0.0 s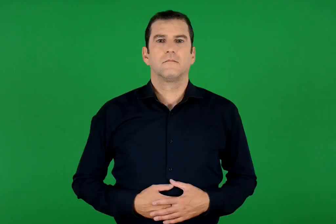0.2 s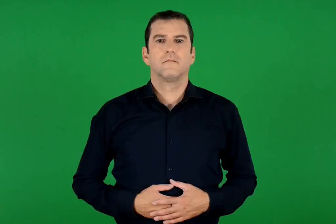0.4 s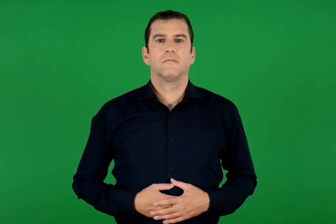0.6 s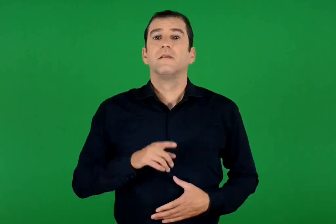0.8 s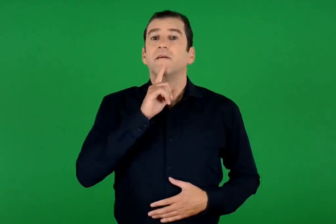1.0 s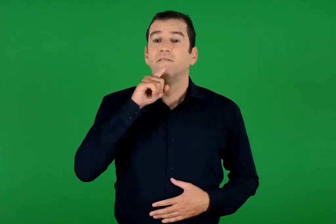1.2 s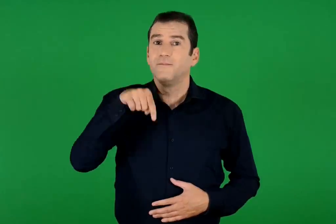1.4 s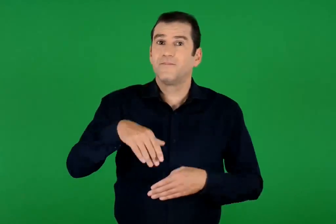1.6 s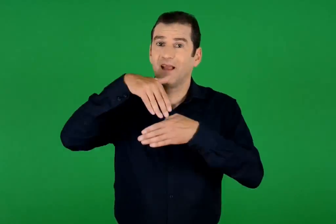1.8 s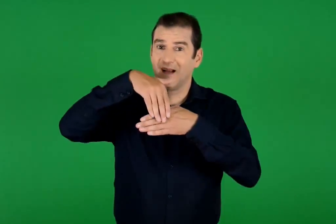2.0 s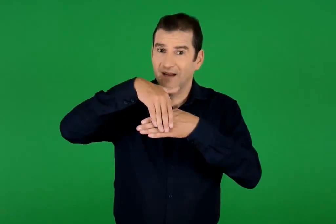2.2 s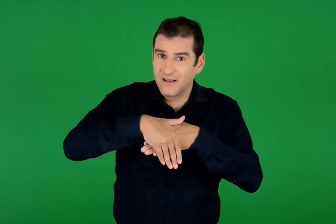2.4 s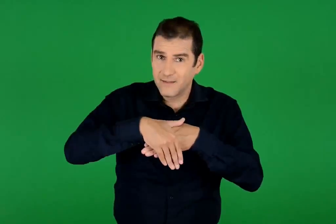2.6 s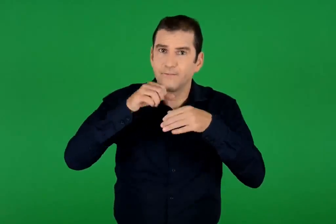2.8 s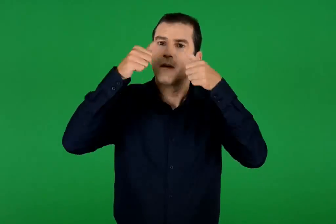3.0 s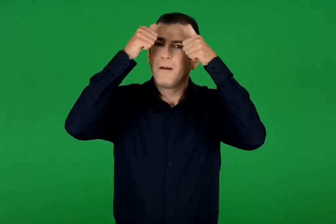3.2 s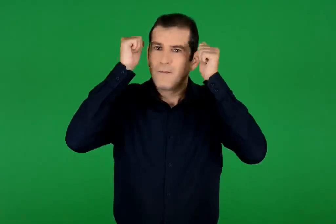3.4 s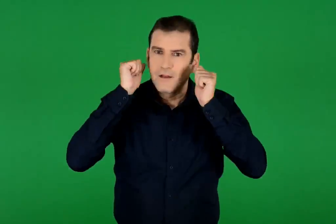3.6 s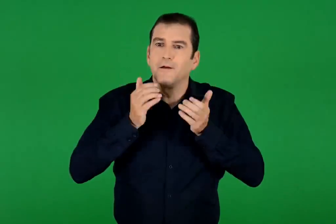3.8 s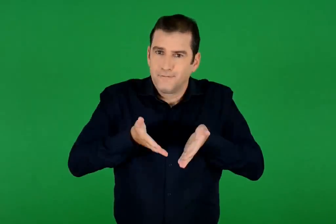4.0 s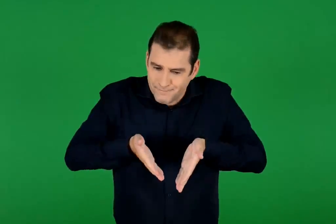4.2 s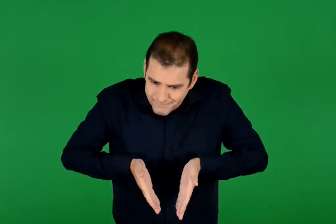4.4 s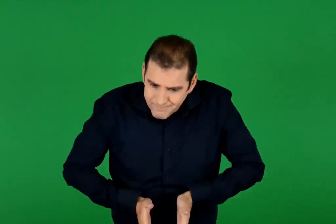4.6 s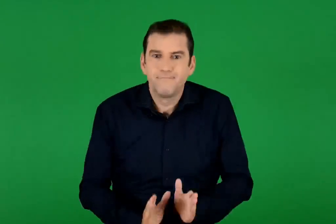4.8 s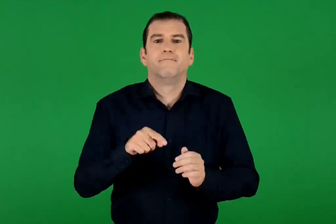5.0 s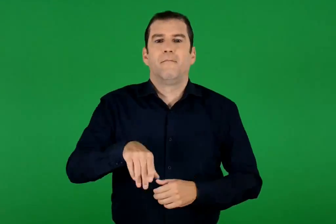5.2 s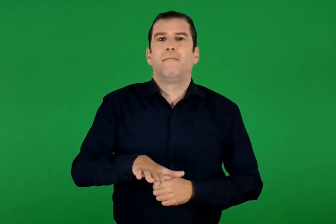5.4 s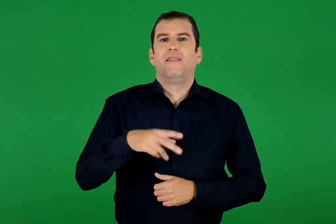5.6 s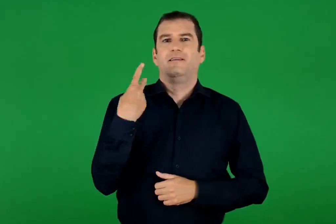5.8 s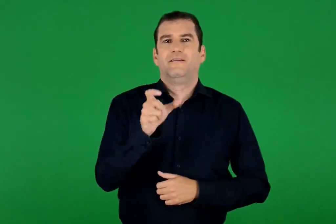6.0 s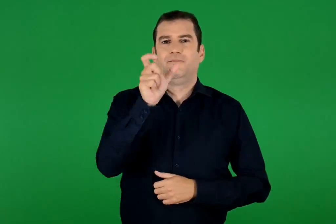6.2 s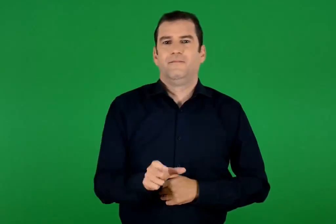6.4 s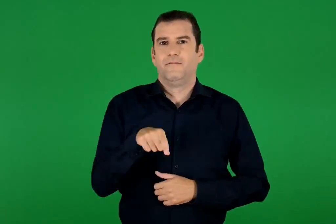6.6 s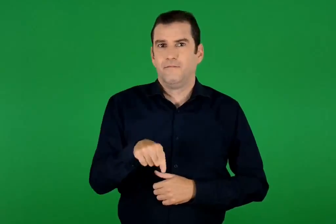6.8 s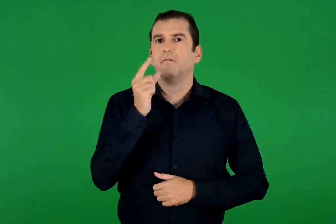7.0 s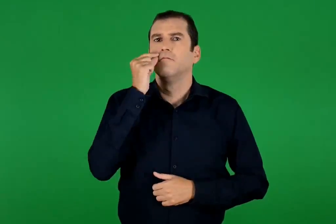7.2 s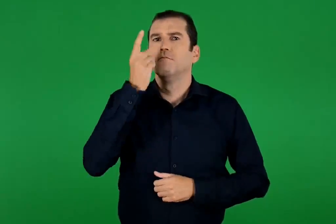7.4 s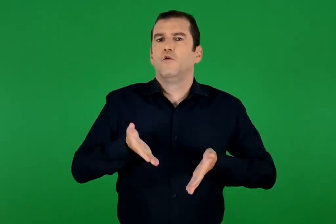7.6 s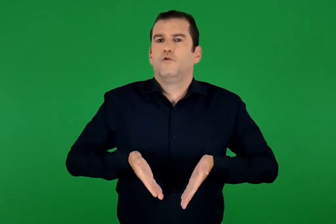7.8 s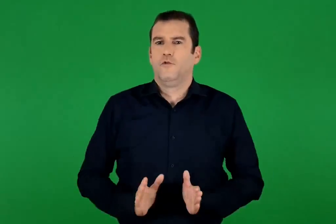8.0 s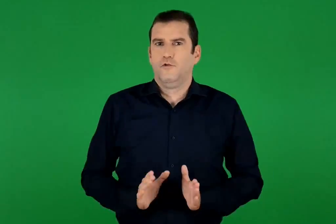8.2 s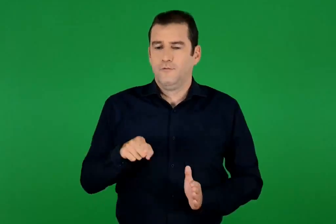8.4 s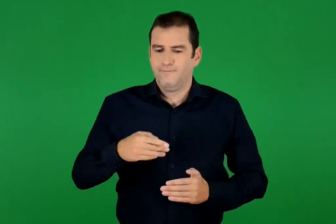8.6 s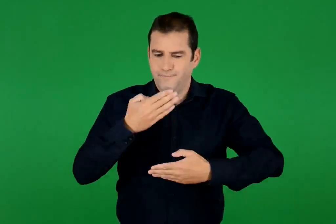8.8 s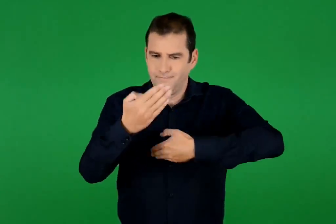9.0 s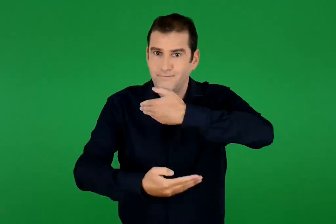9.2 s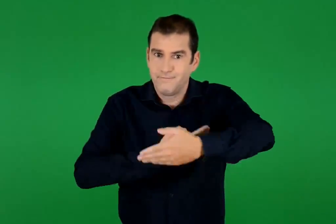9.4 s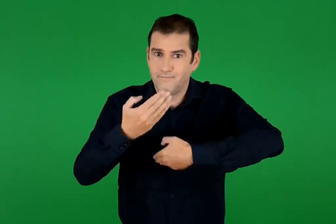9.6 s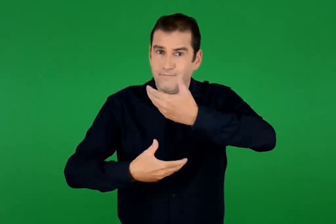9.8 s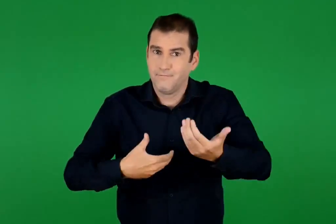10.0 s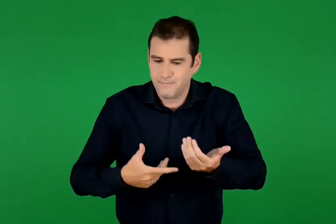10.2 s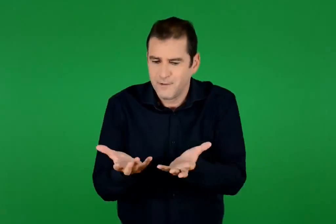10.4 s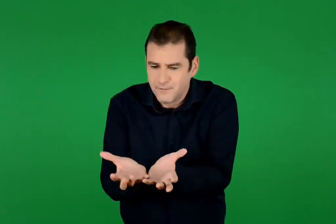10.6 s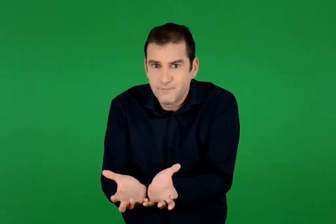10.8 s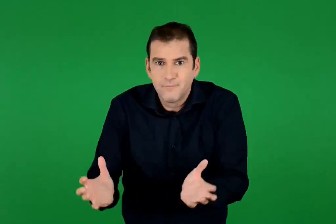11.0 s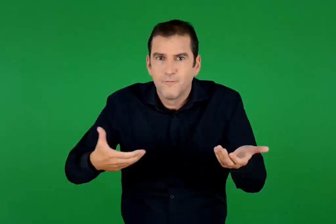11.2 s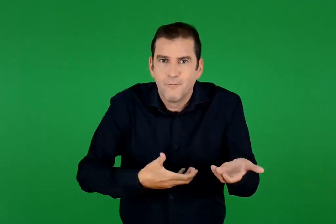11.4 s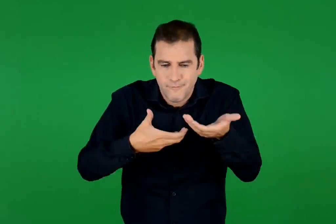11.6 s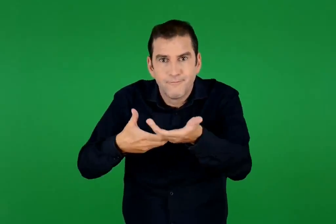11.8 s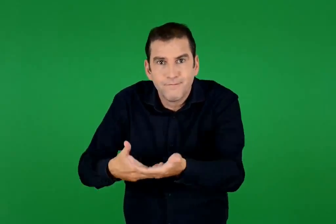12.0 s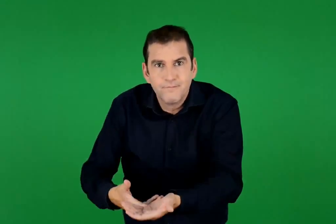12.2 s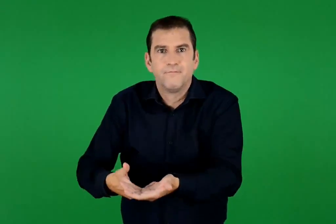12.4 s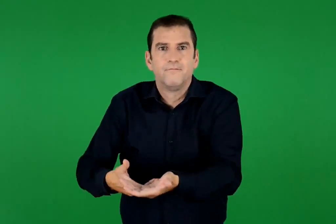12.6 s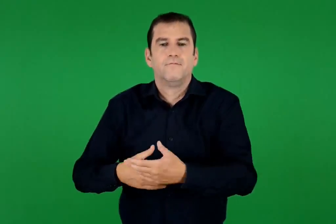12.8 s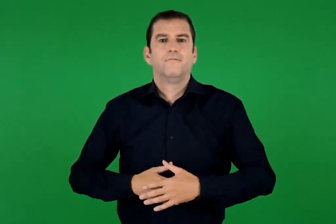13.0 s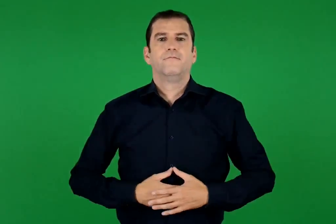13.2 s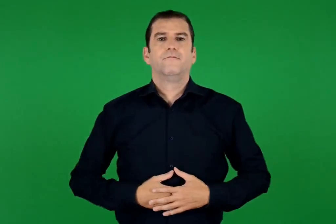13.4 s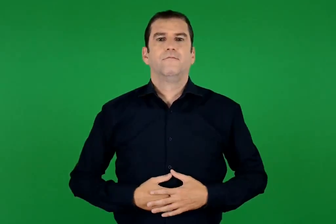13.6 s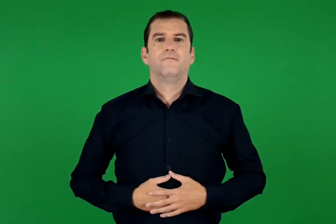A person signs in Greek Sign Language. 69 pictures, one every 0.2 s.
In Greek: τη νύχτα η μαρία γέννησε το παιδί της , ένα γιο. τον σπαργάνωσε και τον ξάπλωσε σε ένα παχνί
